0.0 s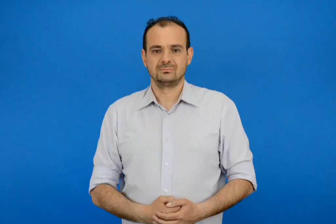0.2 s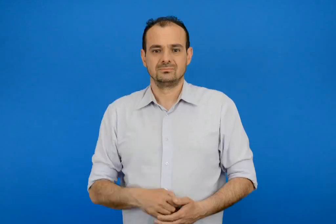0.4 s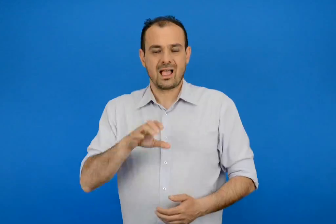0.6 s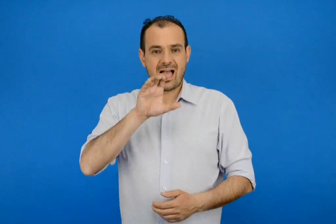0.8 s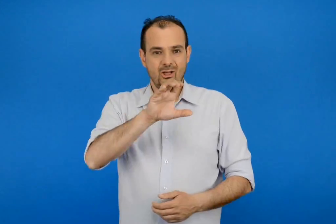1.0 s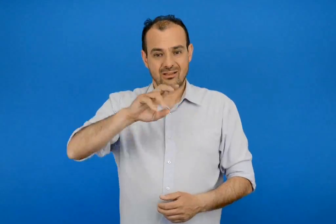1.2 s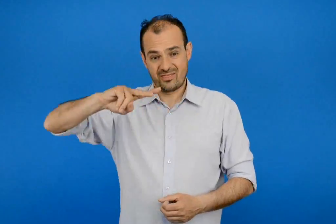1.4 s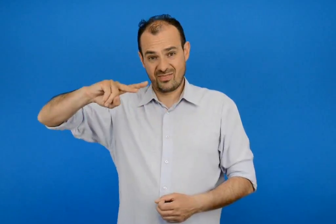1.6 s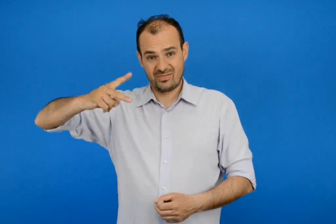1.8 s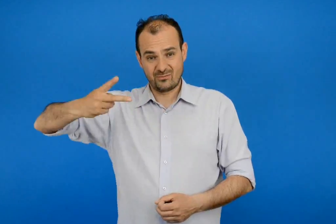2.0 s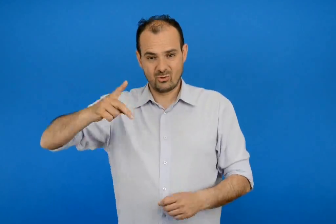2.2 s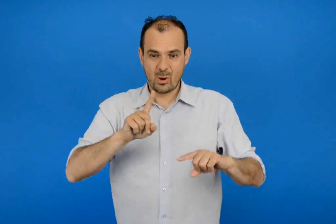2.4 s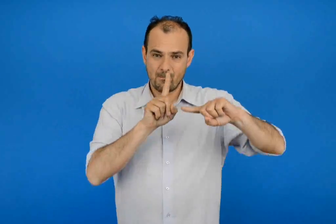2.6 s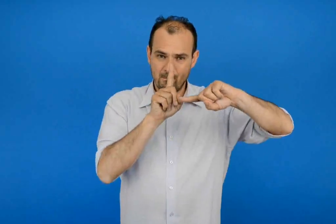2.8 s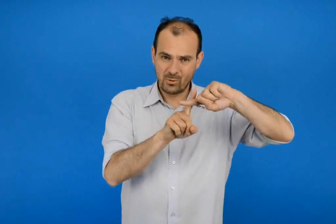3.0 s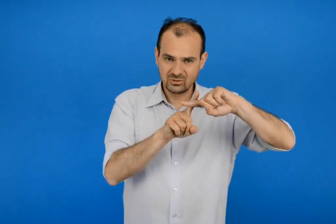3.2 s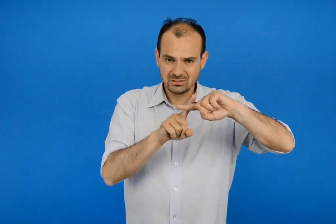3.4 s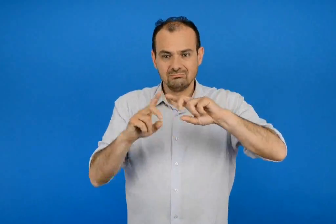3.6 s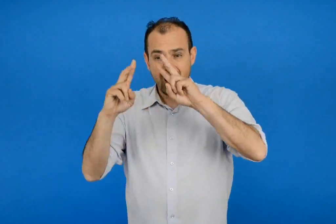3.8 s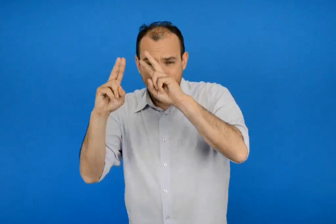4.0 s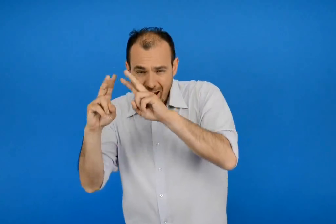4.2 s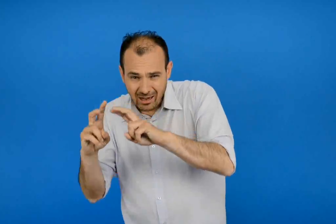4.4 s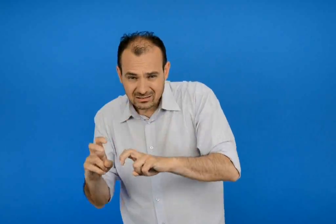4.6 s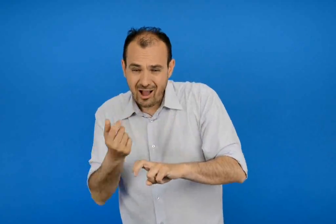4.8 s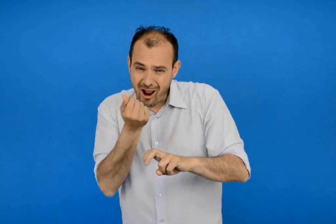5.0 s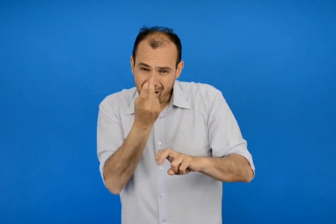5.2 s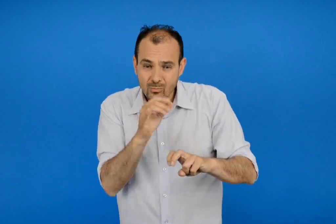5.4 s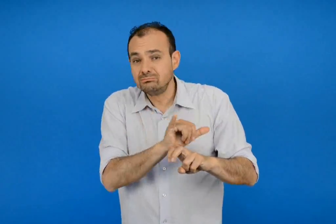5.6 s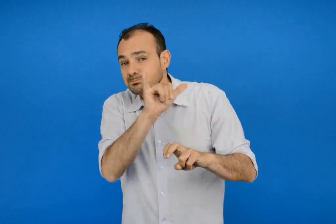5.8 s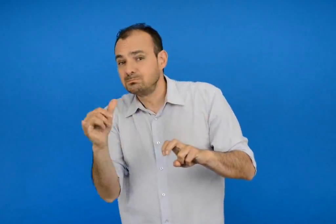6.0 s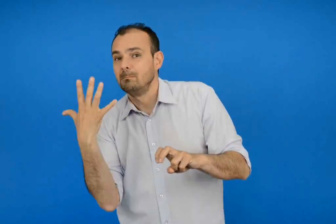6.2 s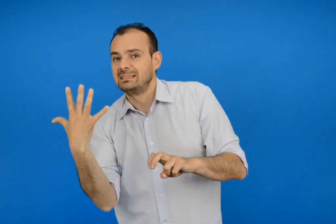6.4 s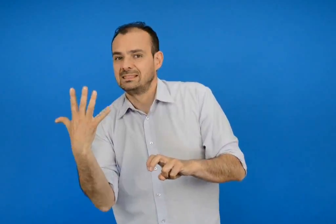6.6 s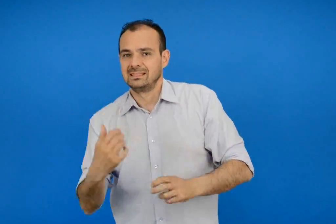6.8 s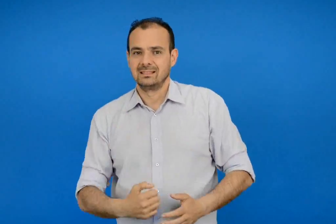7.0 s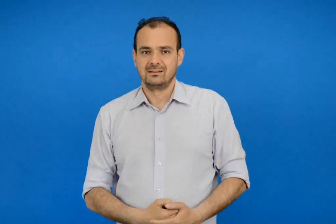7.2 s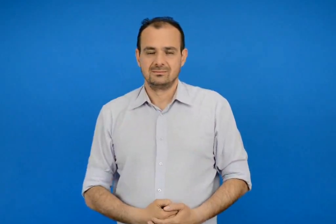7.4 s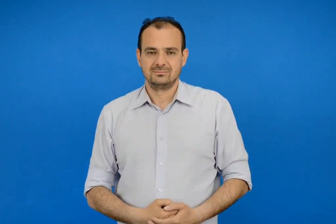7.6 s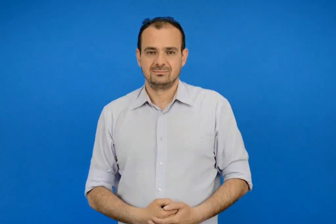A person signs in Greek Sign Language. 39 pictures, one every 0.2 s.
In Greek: ενότητα 2η πρόσθεση και ανάλυση αριθμών μέχρι το 5
